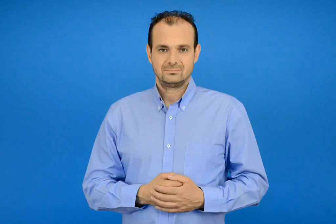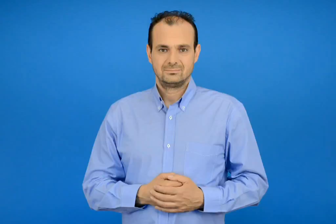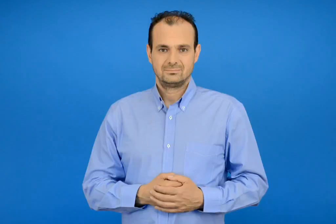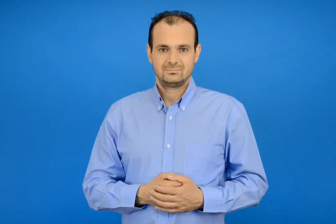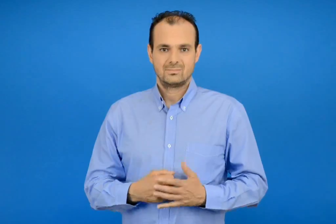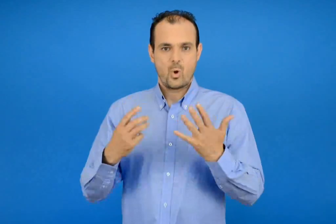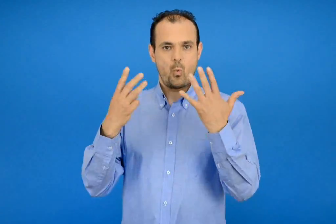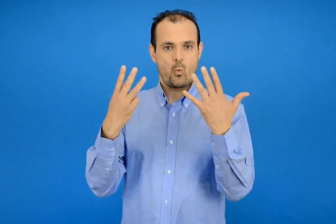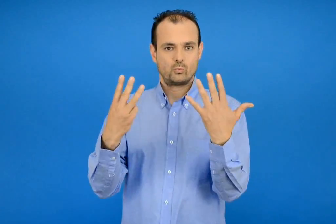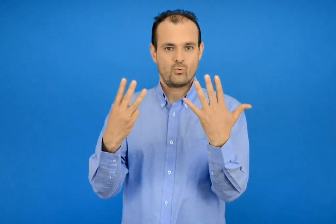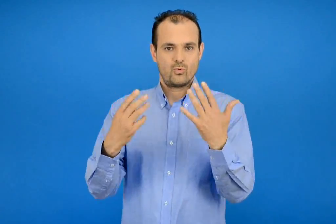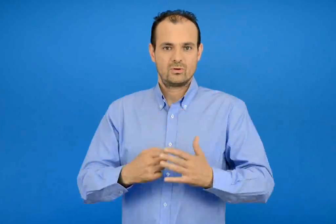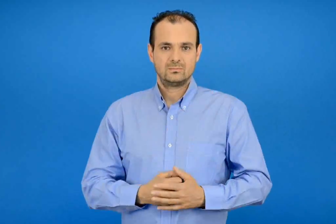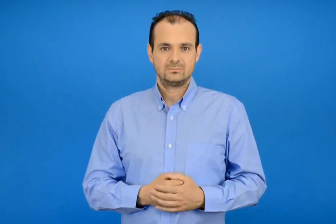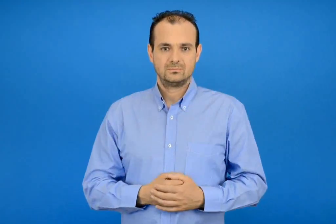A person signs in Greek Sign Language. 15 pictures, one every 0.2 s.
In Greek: οκτώ
